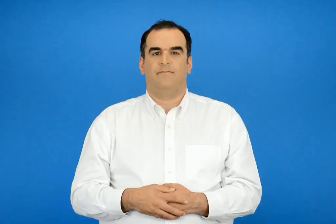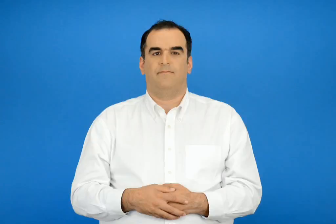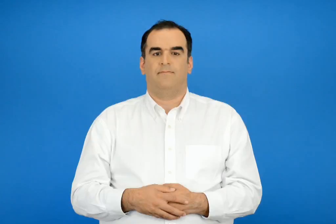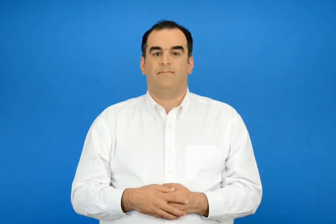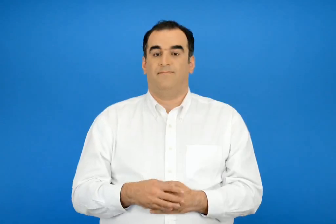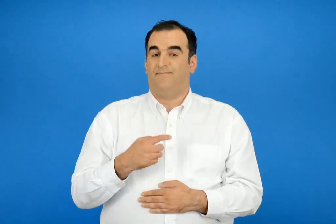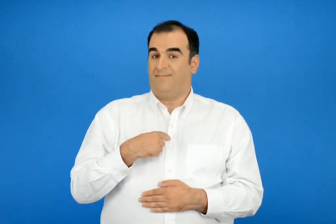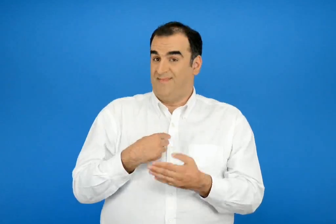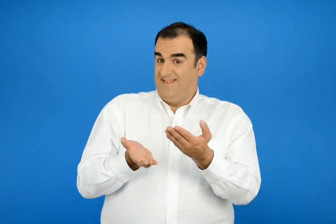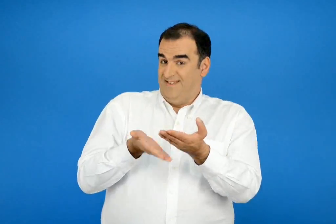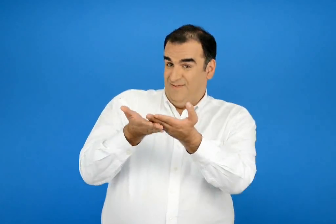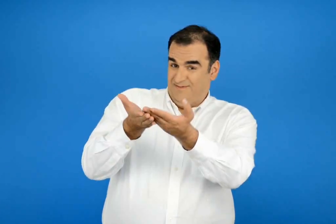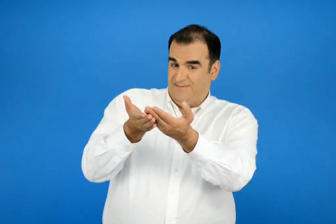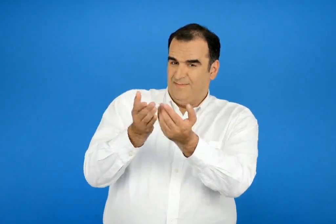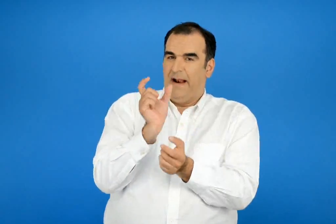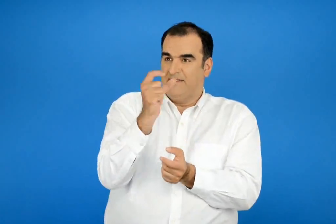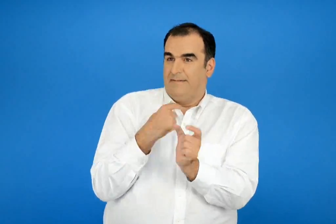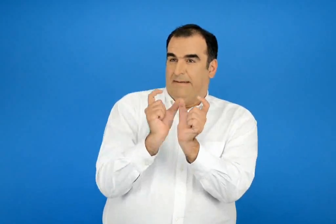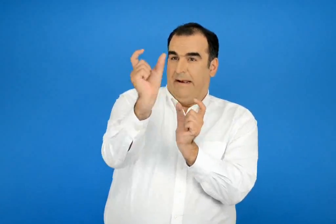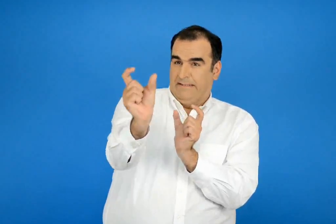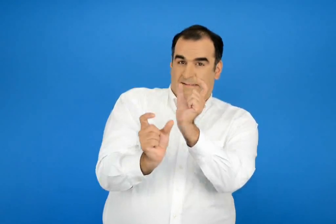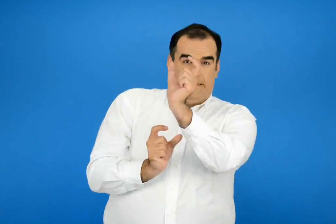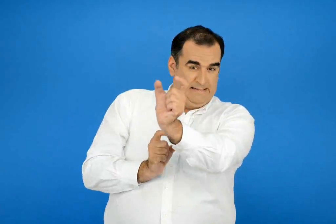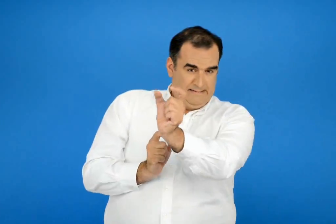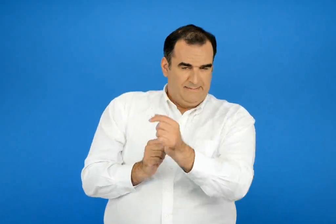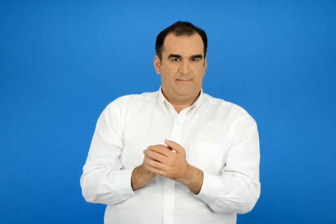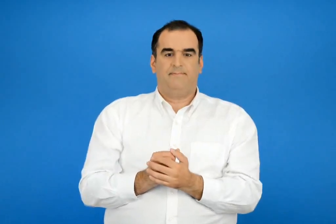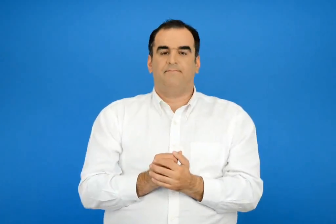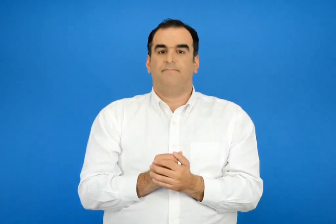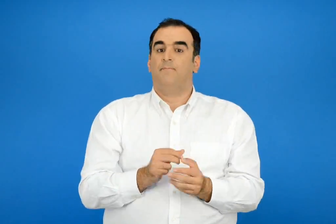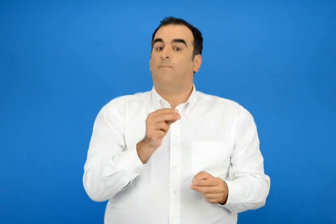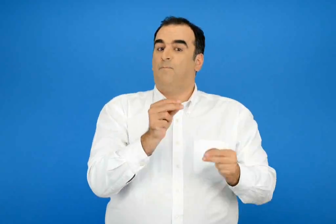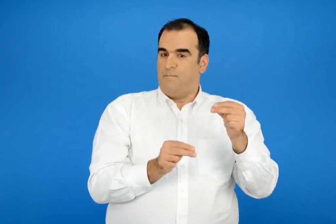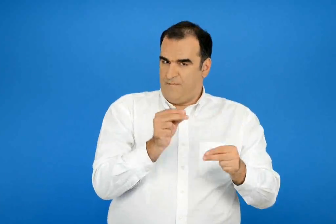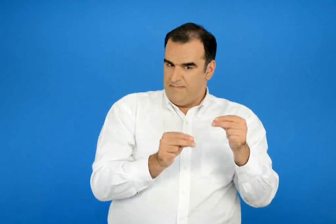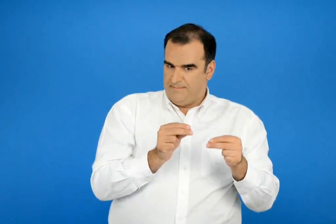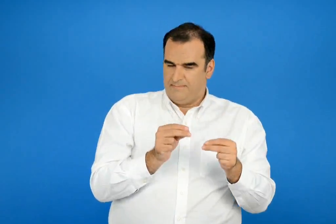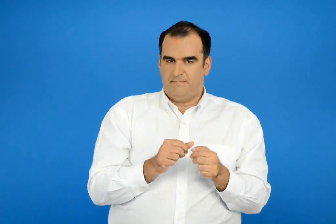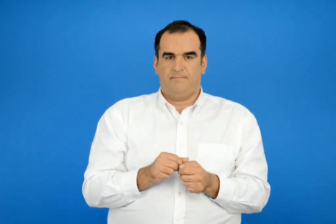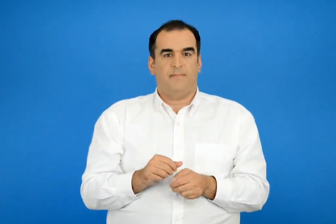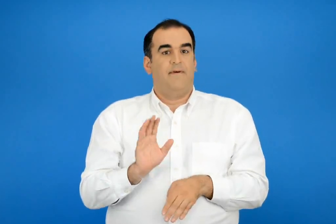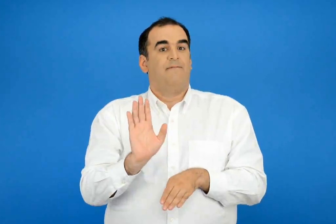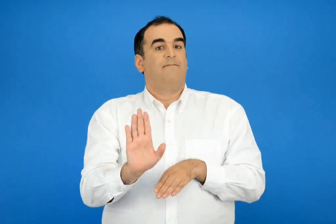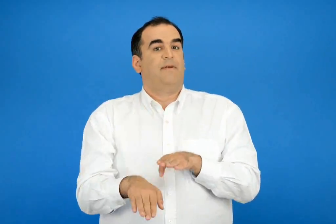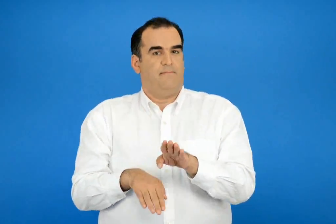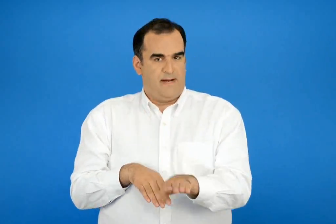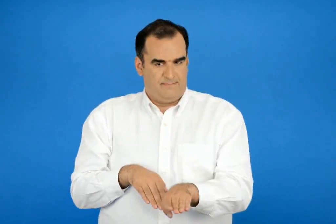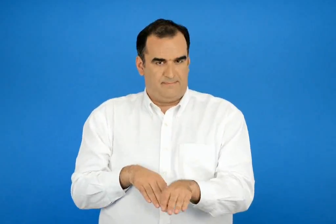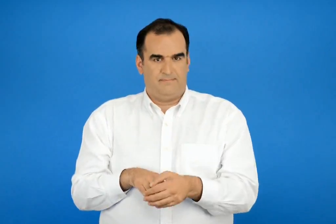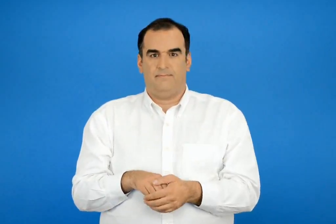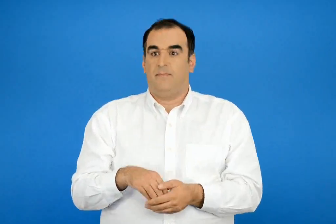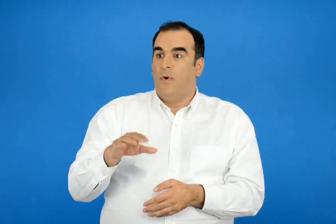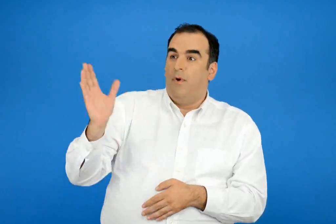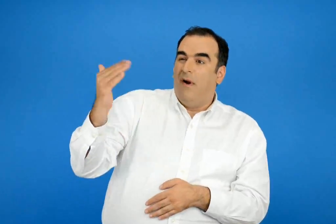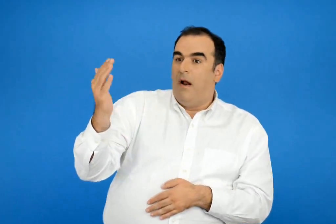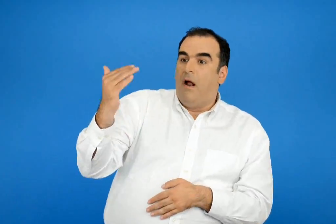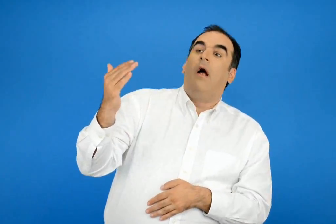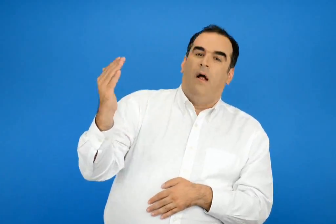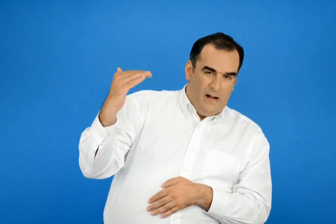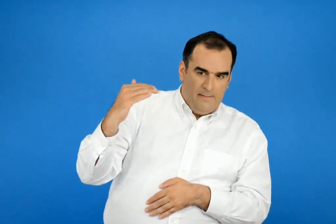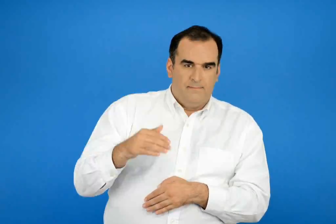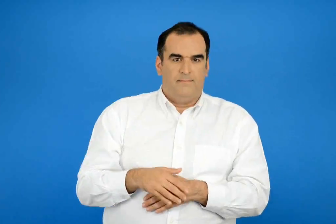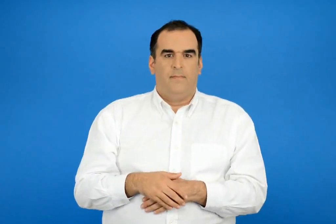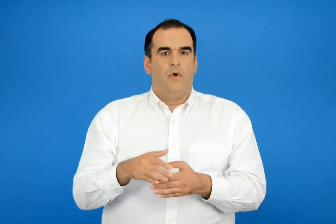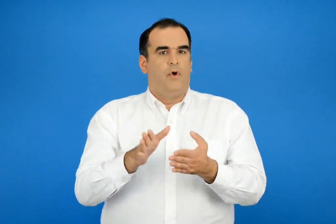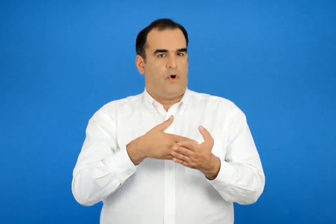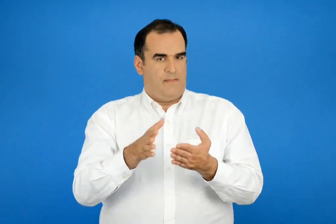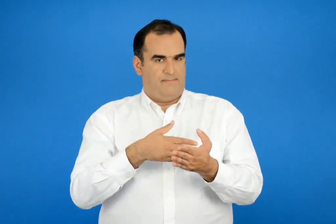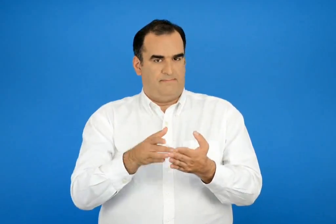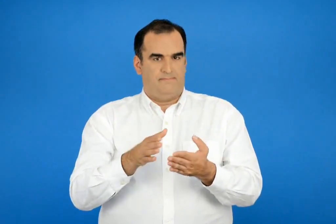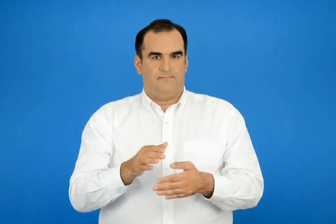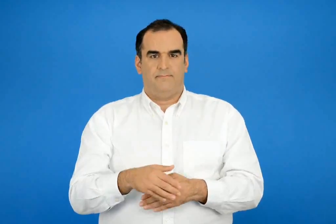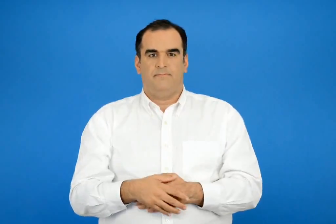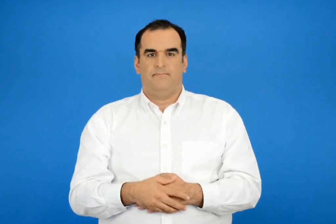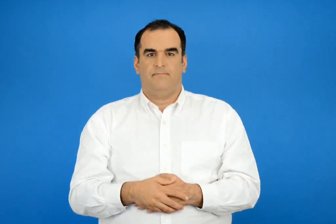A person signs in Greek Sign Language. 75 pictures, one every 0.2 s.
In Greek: για να σε βοηθήσω σου δίνω μερικές λέξεις πρόβλημα βήμα νόημα χρώμα
